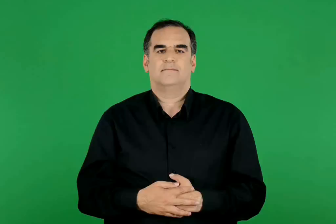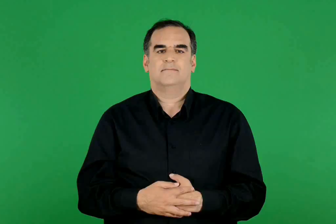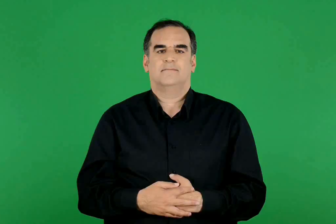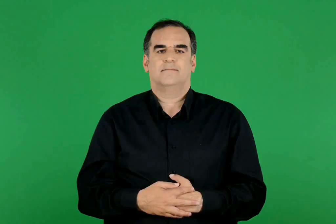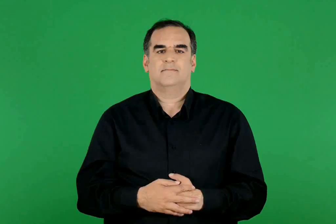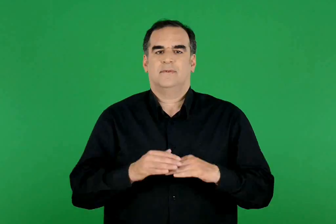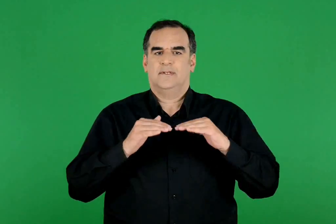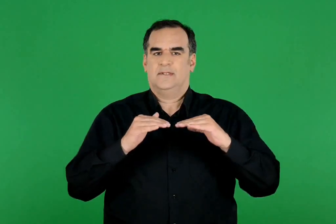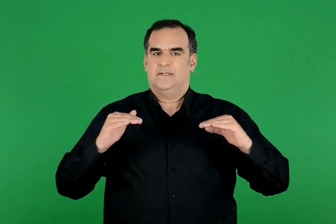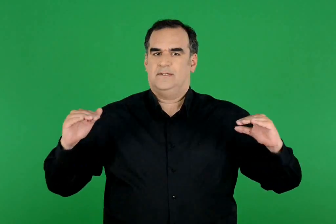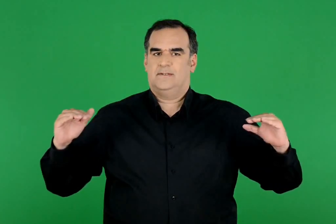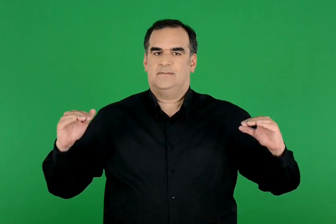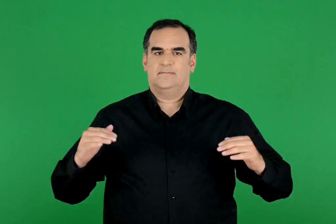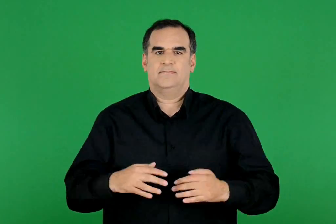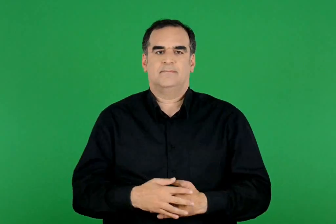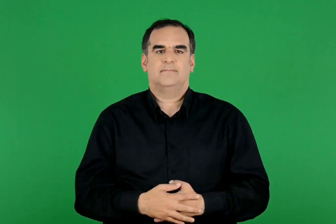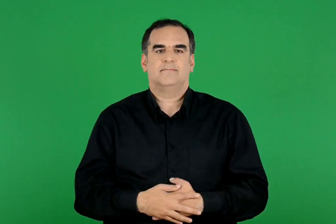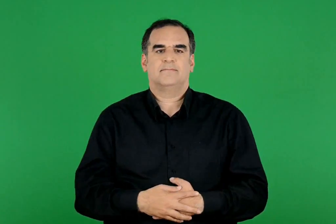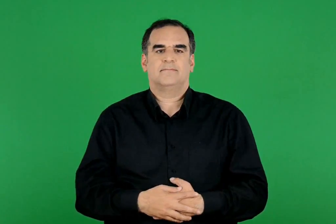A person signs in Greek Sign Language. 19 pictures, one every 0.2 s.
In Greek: ειρήνη
